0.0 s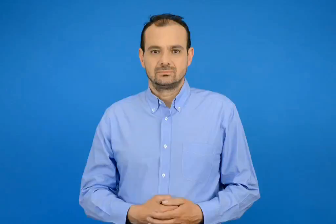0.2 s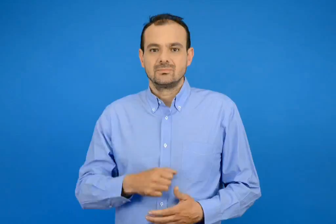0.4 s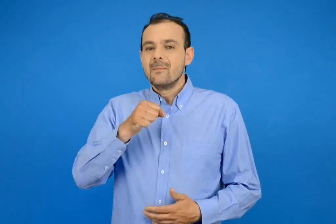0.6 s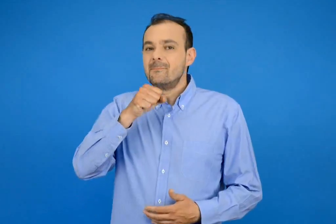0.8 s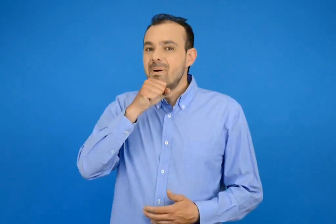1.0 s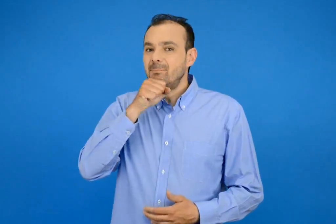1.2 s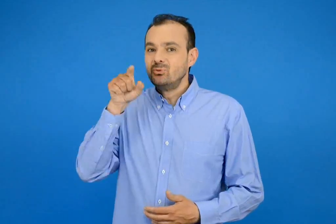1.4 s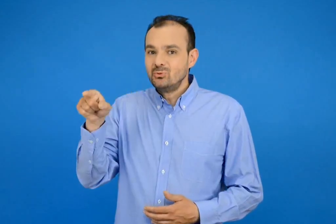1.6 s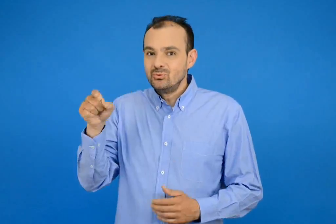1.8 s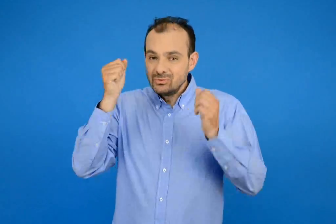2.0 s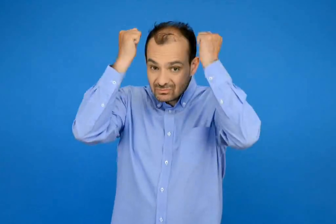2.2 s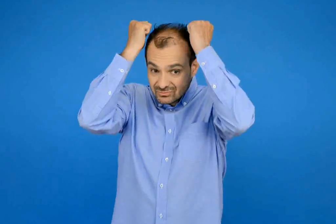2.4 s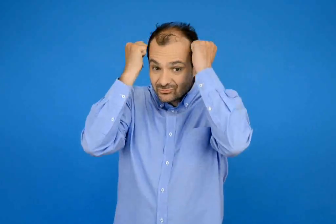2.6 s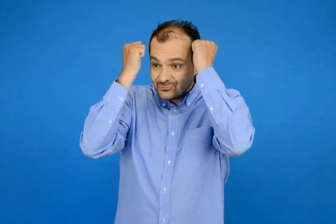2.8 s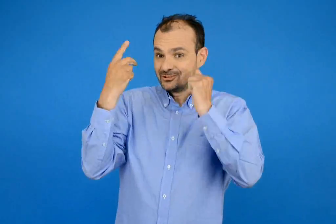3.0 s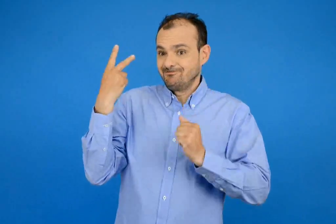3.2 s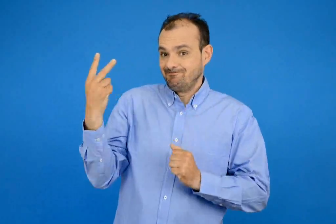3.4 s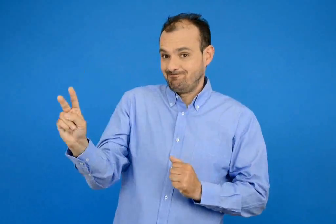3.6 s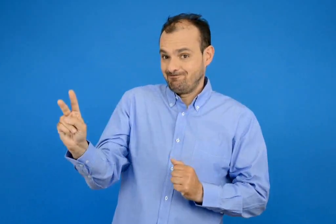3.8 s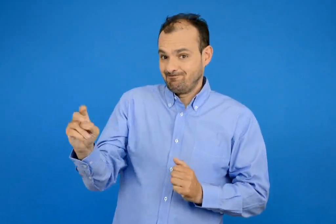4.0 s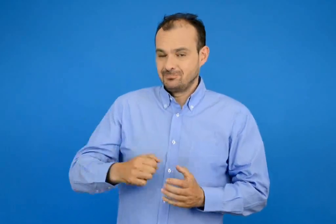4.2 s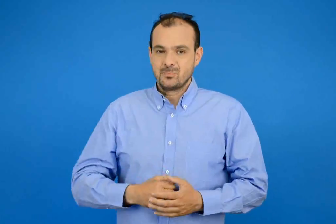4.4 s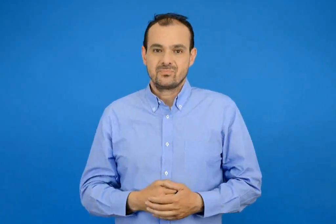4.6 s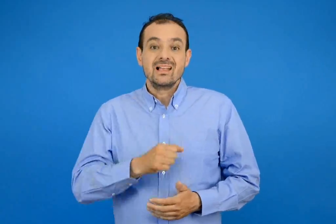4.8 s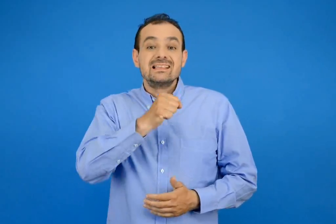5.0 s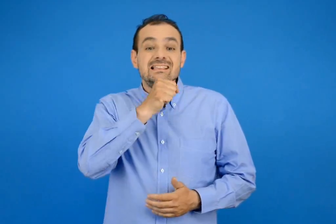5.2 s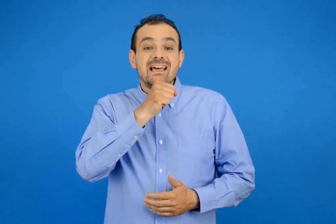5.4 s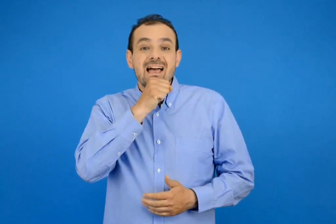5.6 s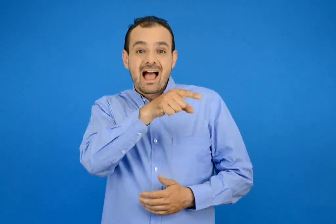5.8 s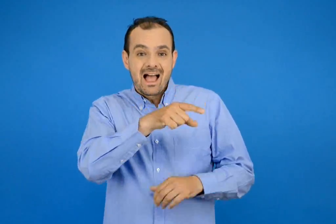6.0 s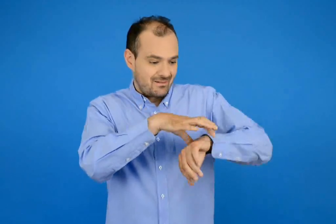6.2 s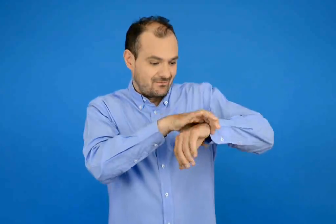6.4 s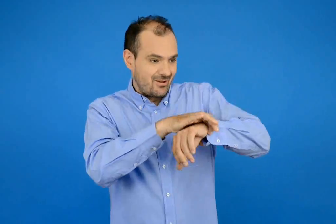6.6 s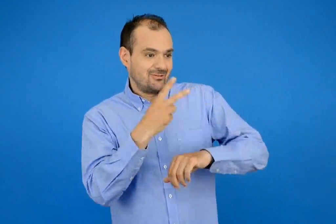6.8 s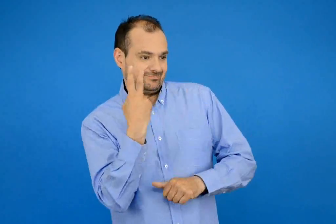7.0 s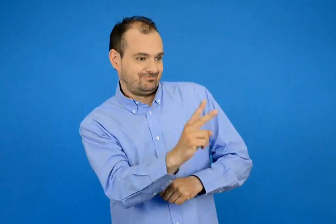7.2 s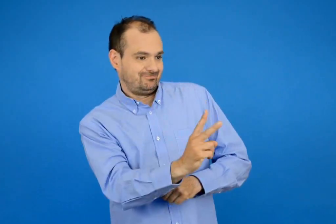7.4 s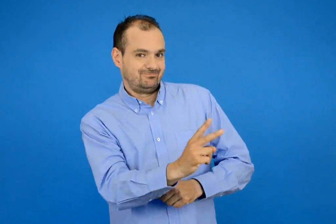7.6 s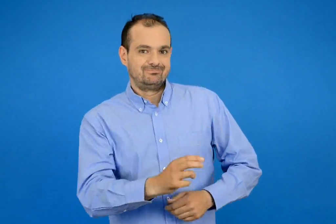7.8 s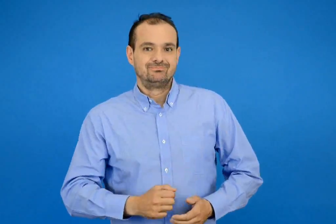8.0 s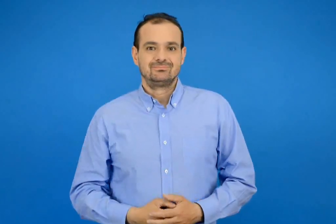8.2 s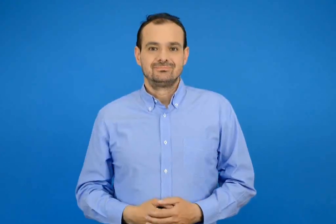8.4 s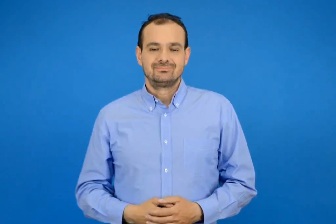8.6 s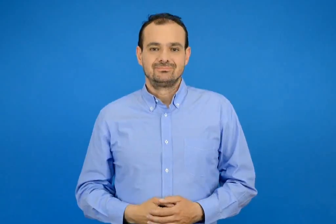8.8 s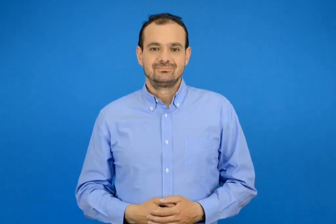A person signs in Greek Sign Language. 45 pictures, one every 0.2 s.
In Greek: το σκουφί του παππού το βραχιόλι της γιαγιάς
